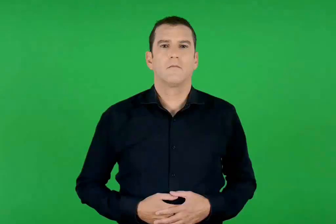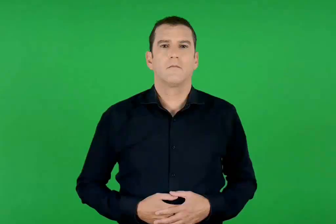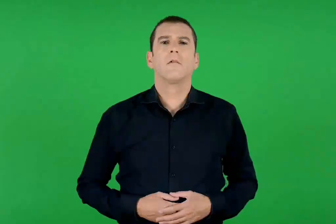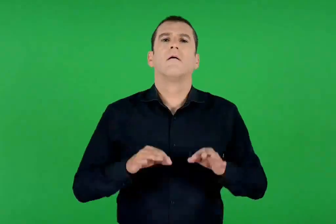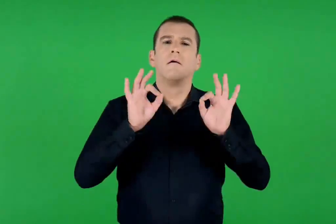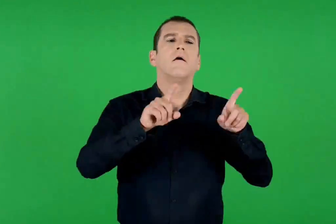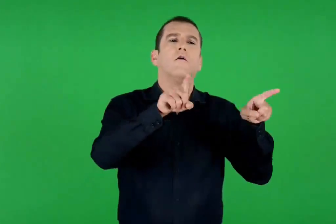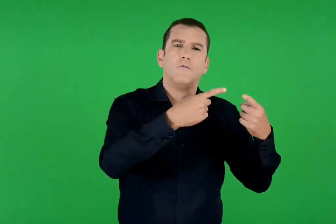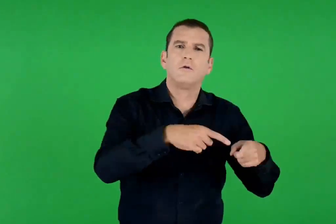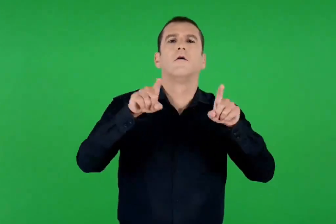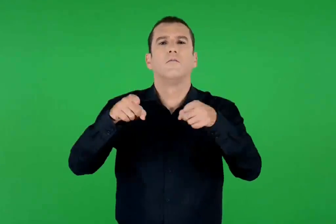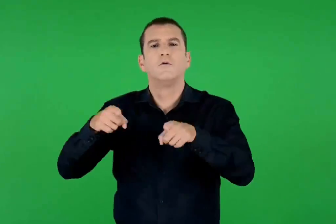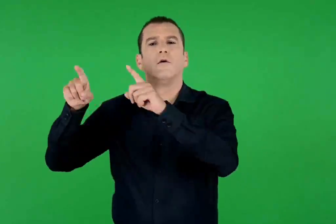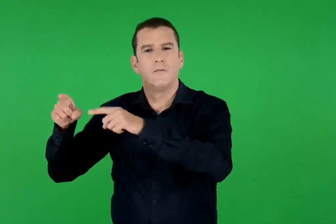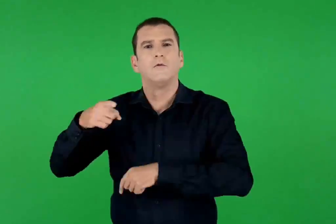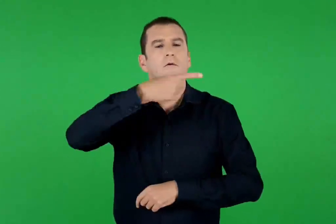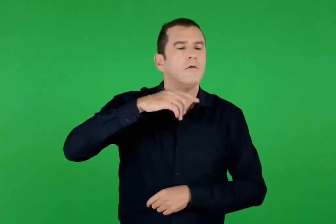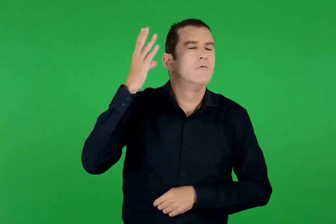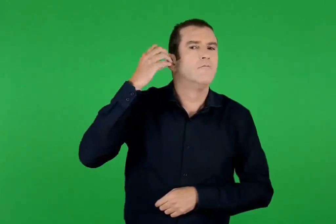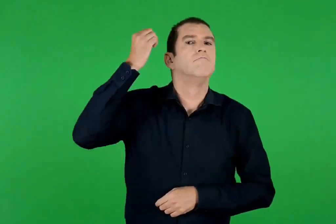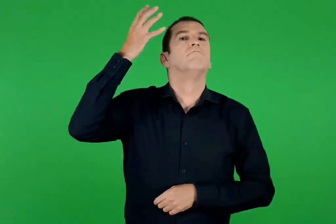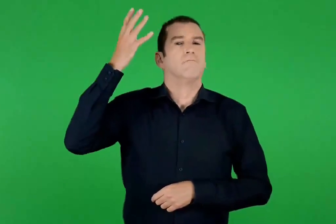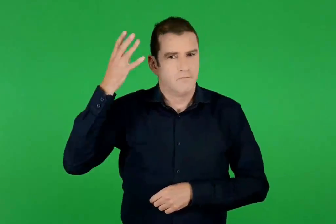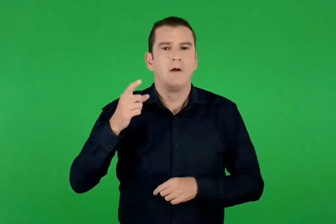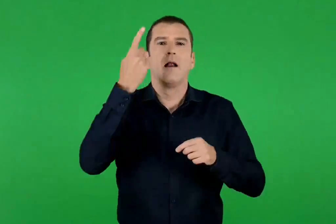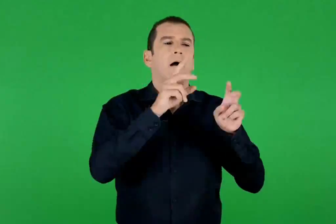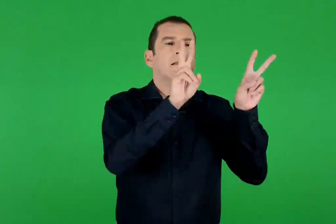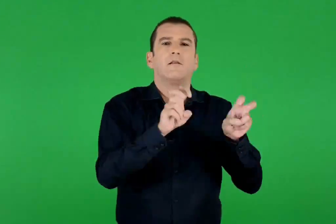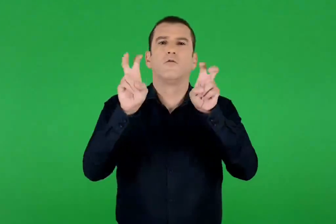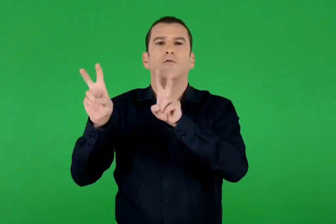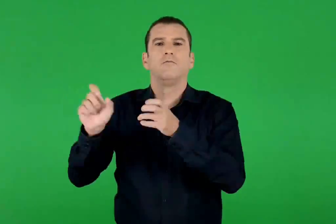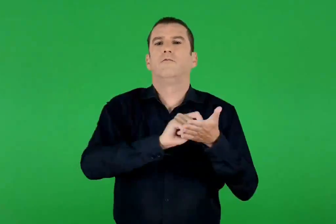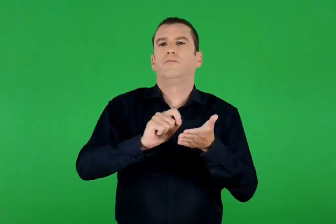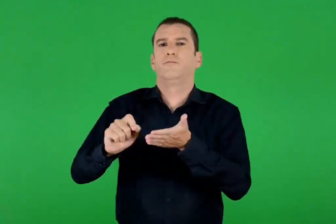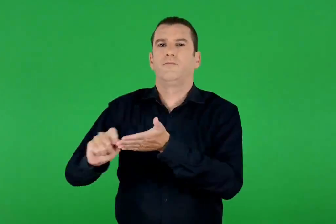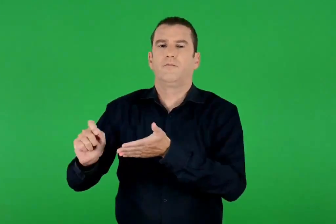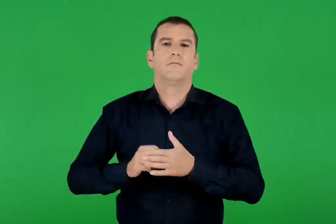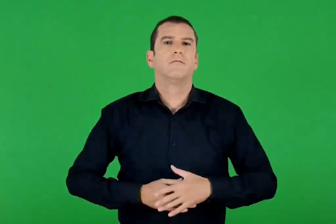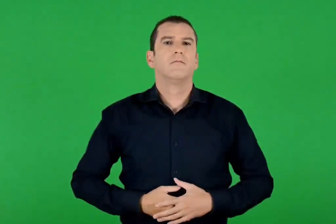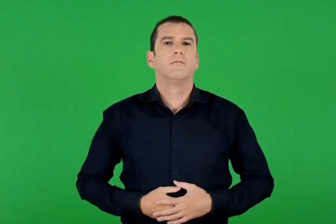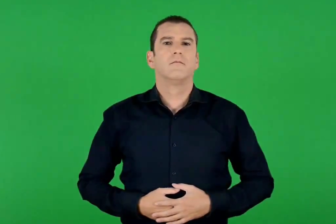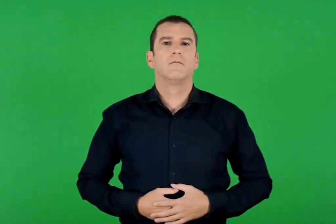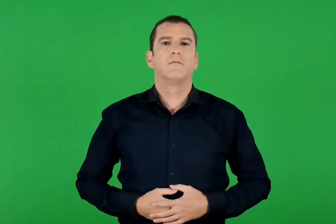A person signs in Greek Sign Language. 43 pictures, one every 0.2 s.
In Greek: εμπνεόμαστε και γράφουμε ένα δικό μας τίτλο για το κάθε κομμάτι
